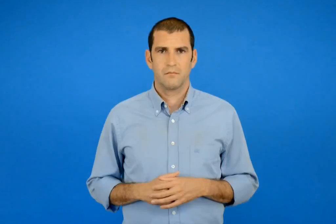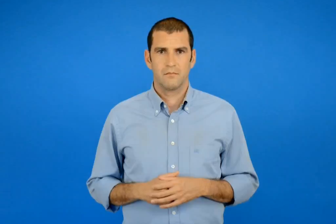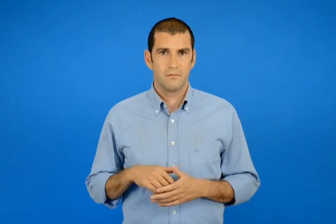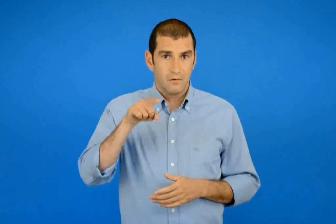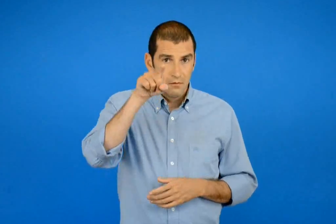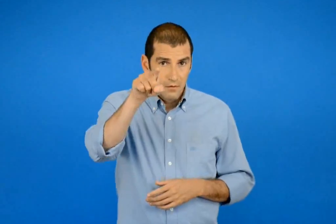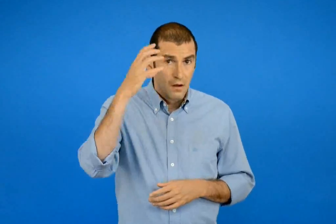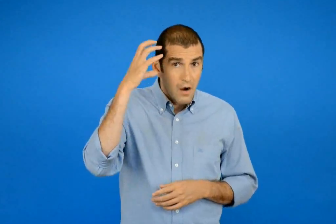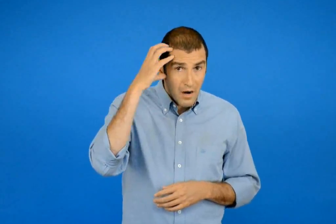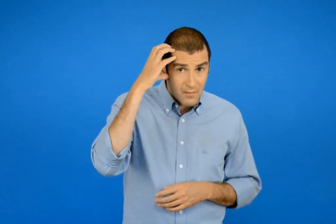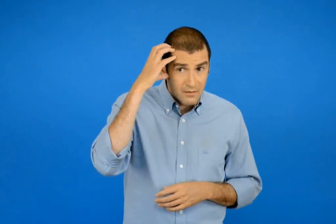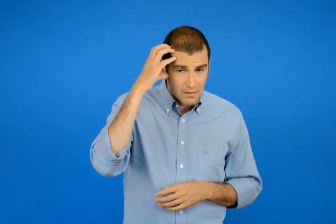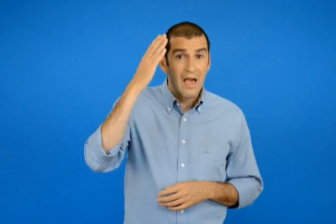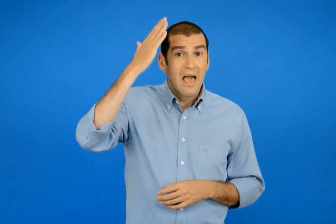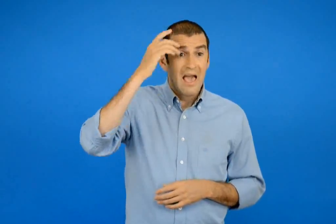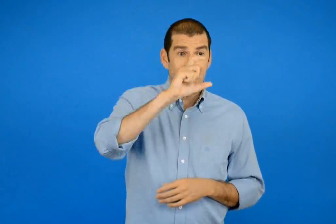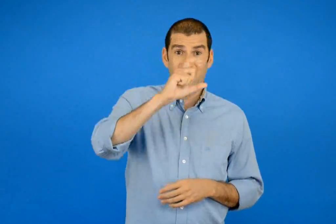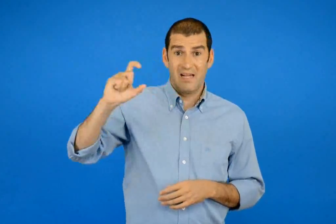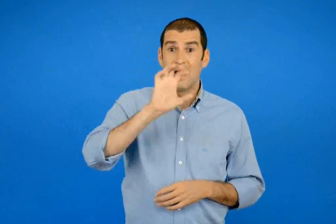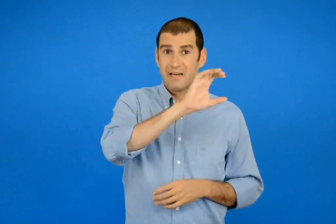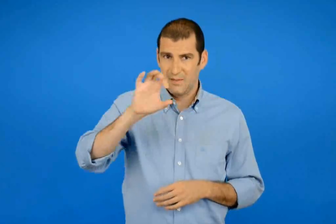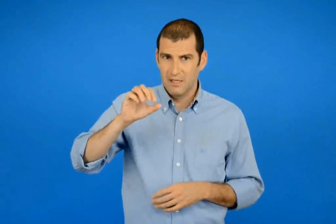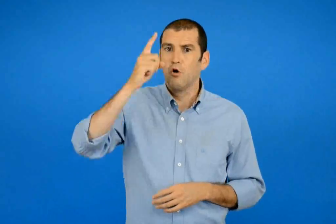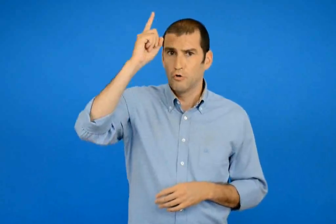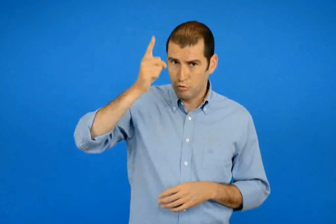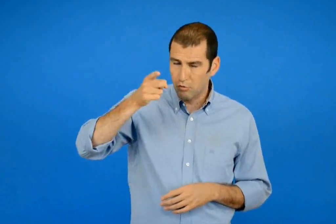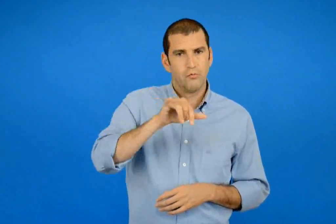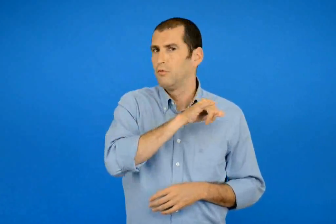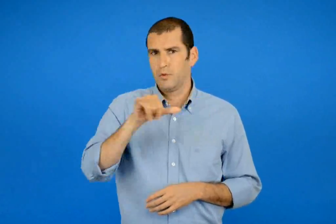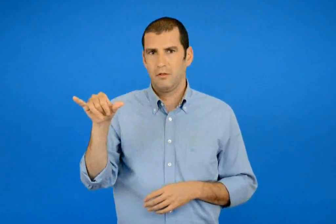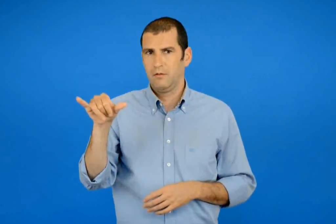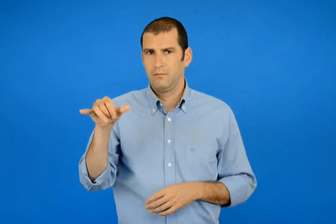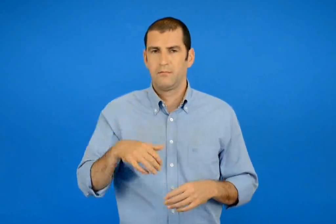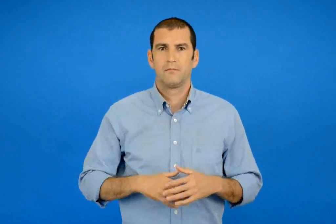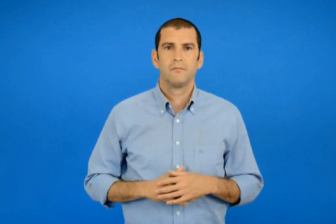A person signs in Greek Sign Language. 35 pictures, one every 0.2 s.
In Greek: να θυμάσαι ότι στα κεφάλαια γράμματα δε βάζουμε τόνο
